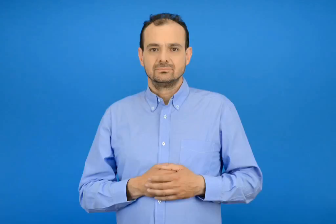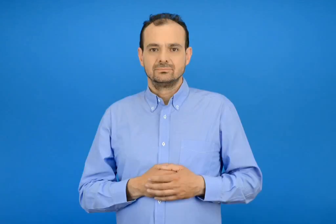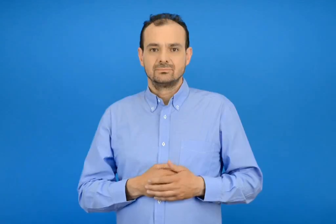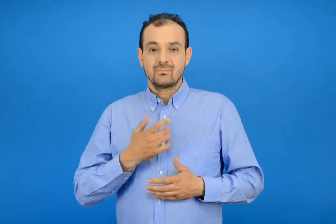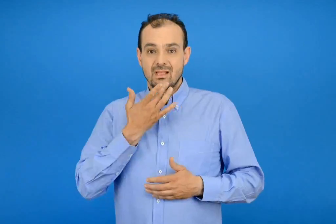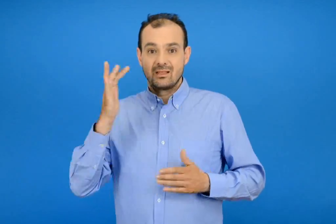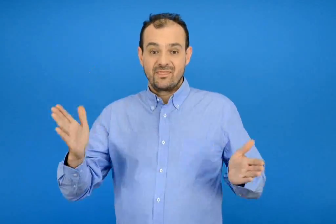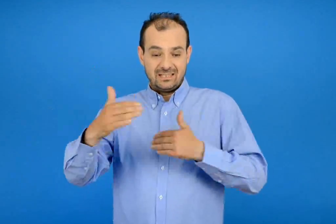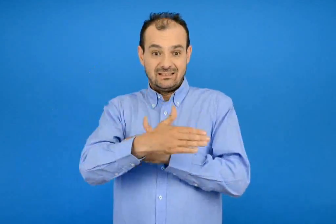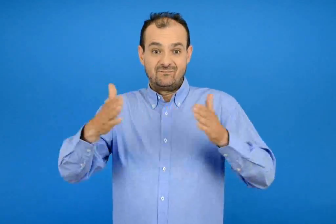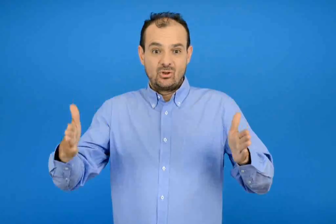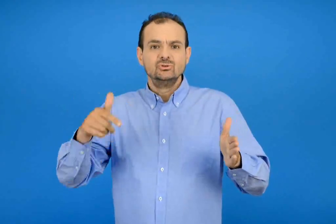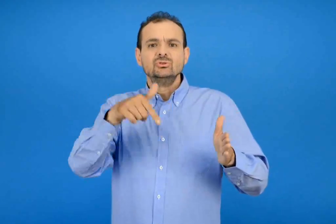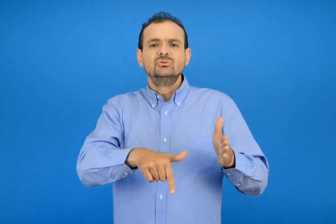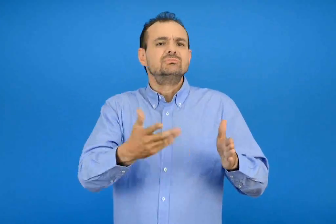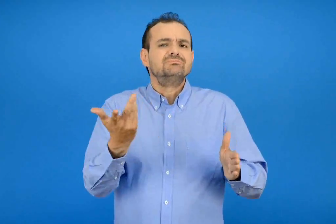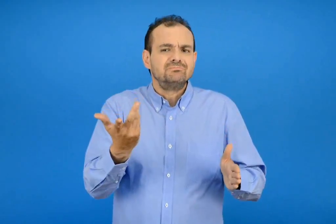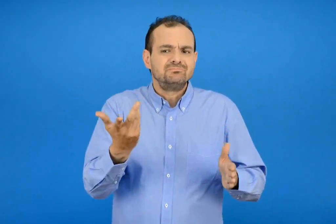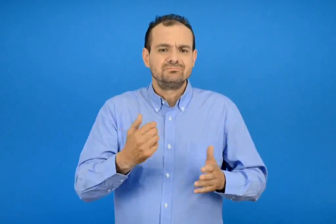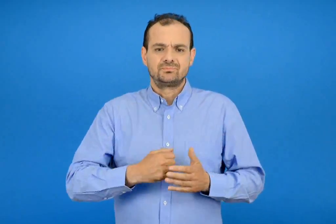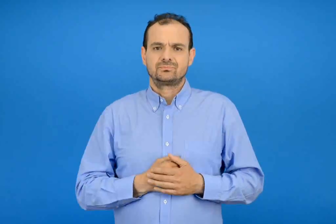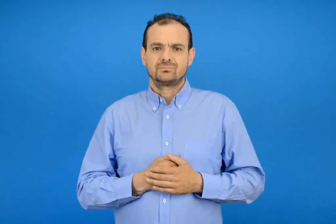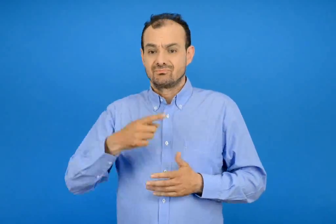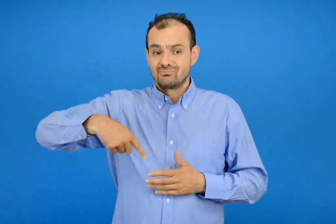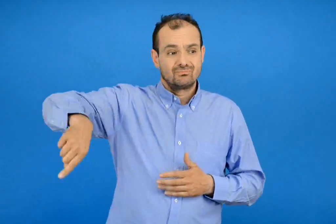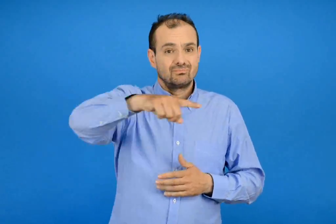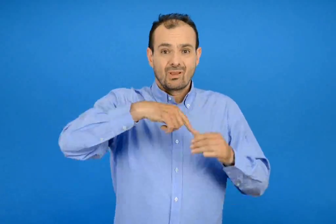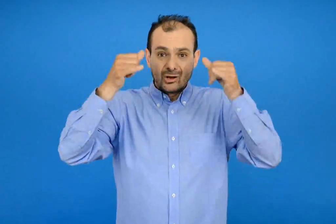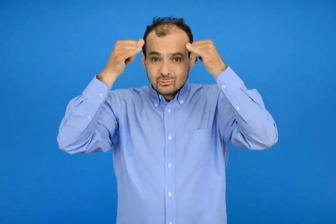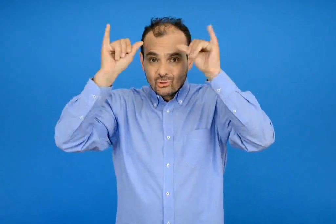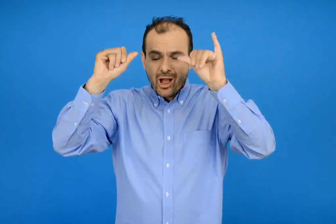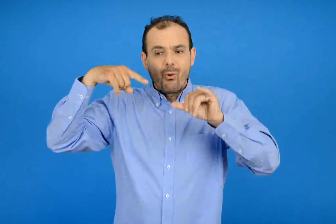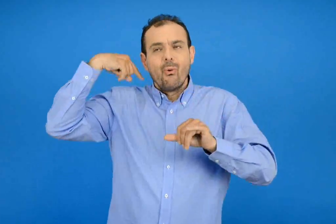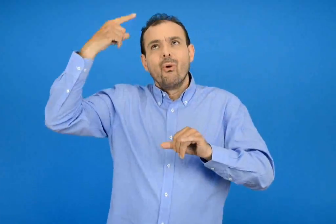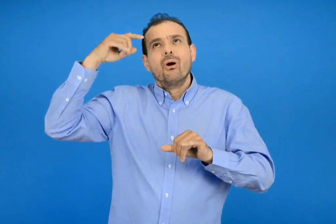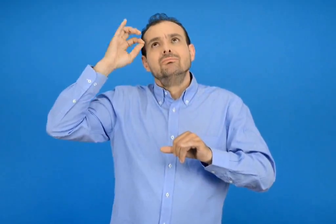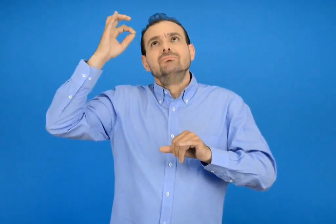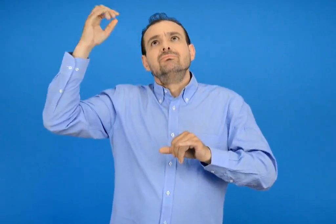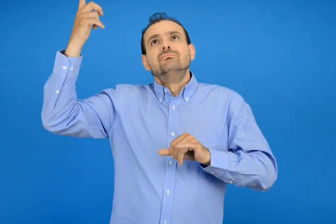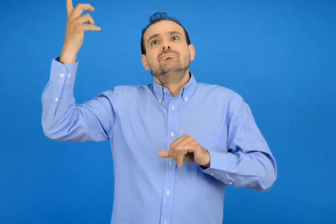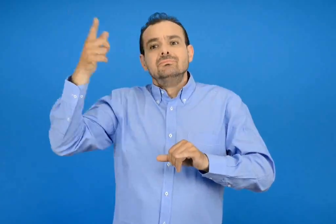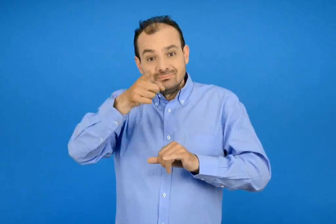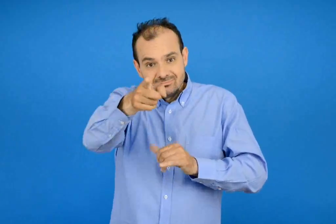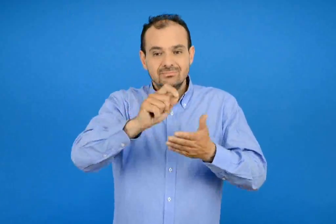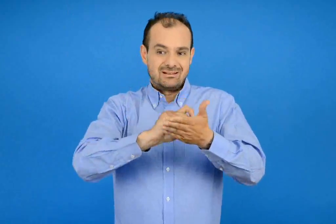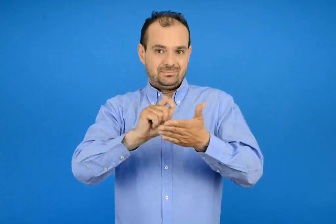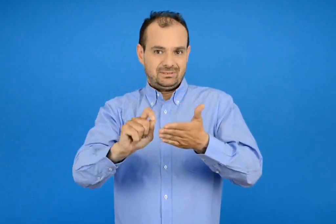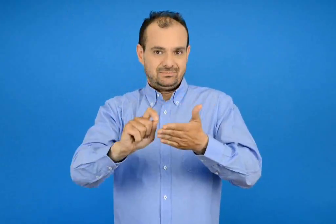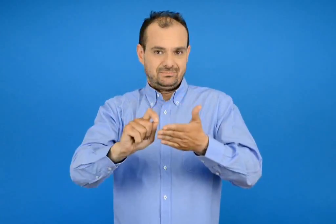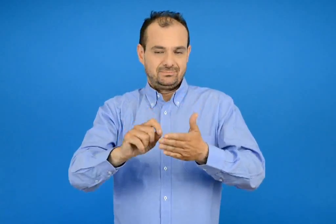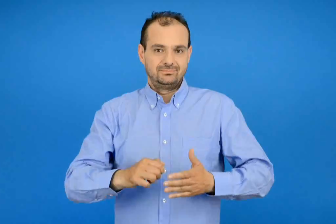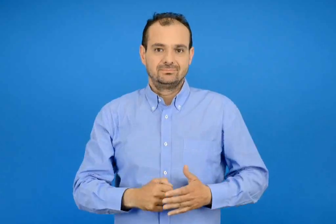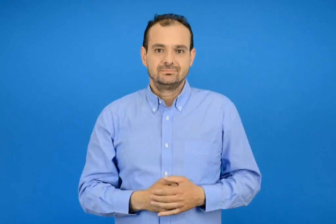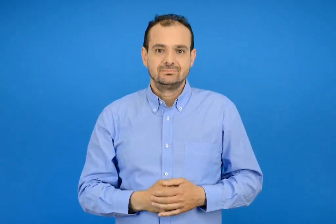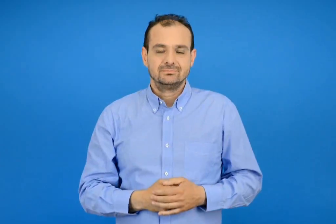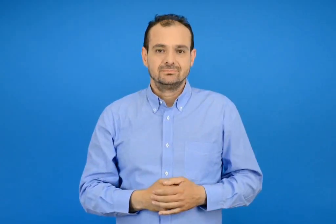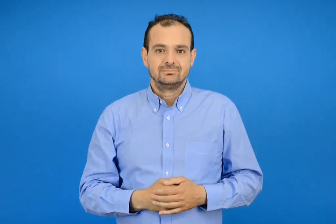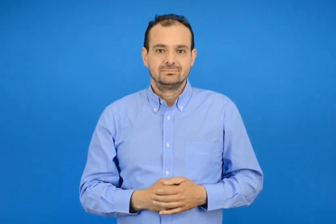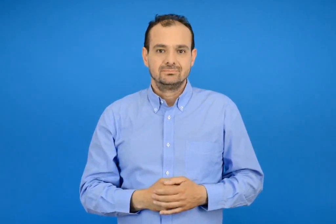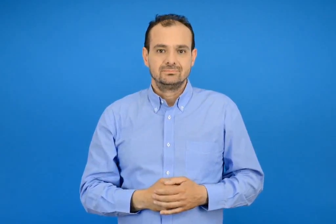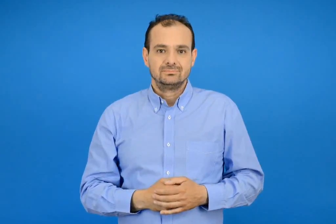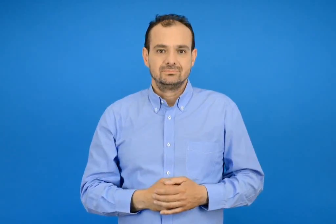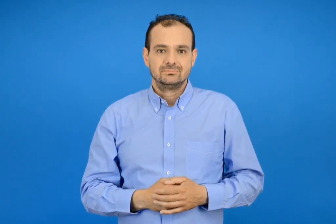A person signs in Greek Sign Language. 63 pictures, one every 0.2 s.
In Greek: τι να είναι ο θησαυρός ; γράψε τι ονειρεύονται τα ζώα
